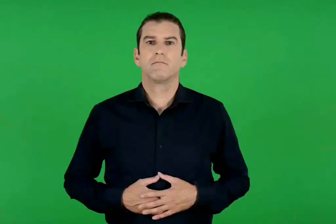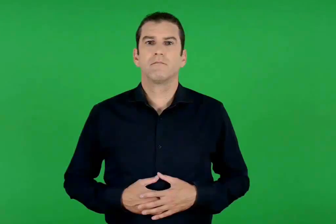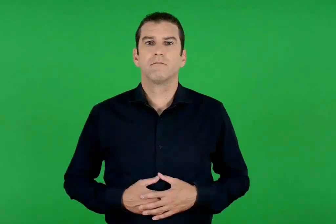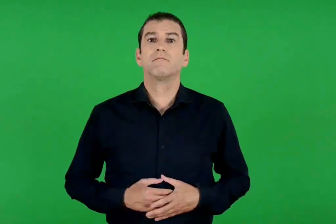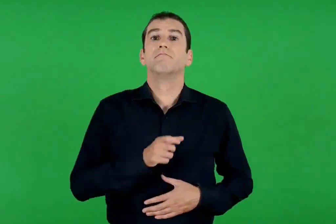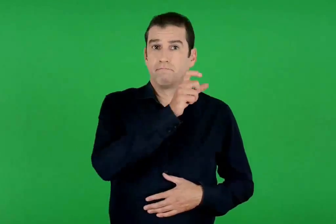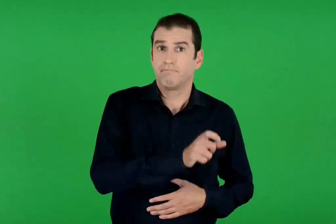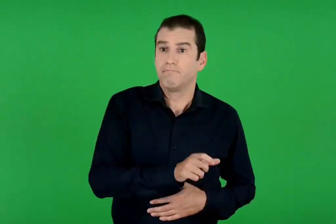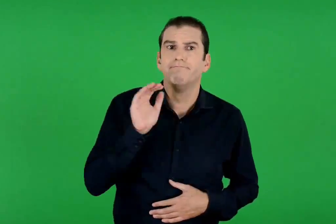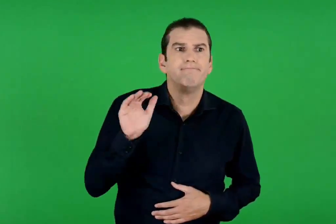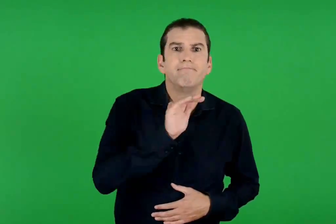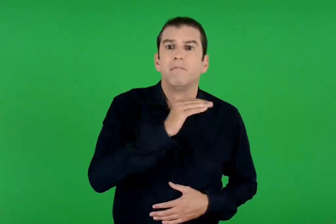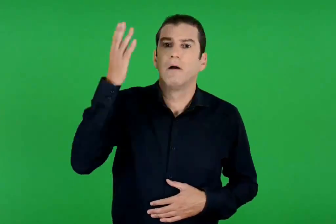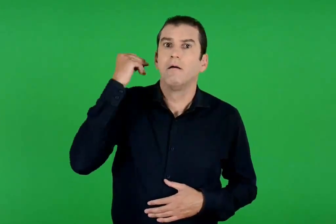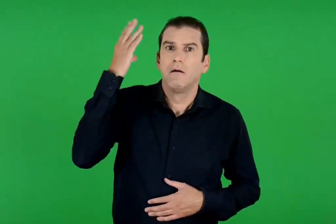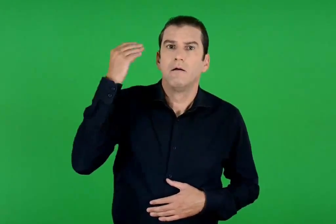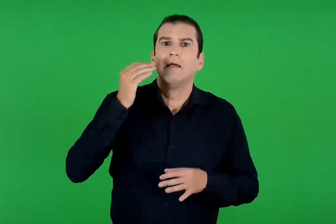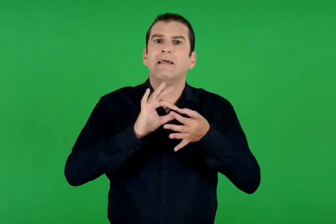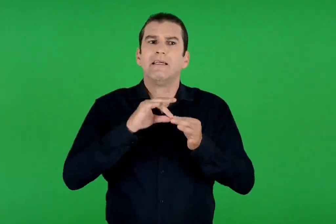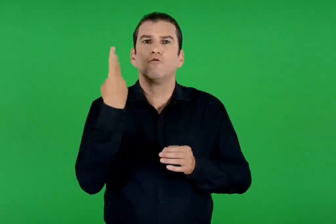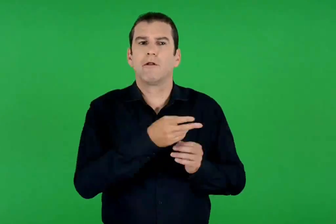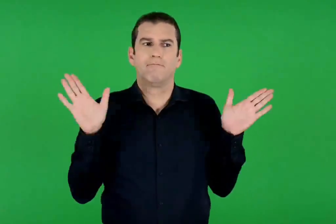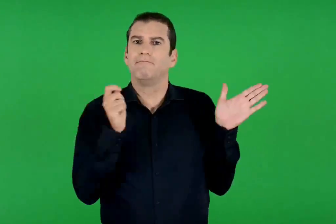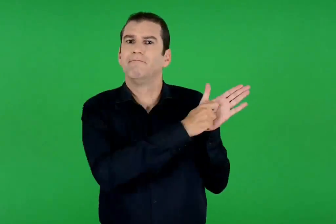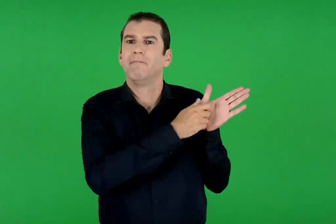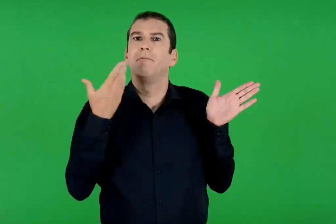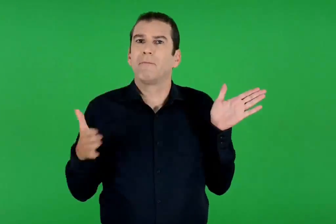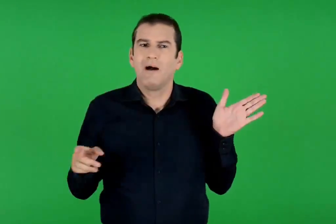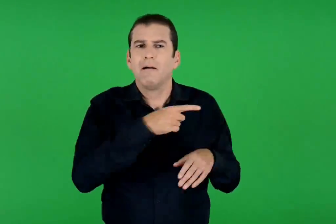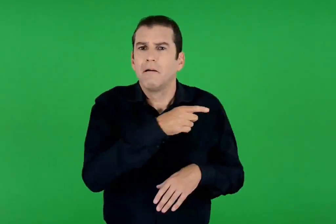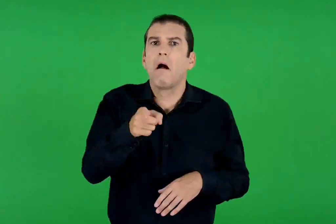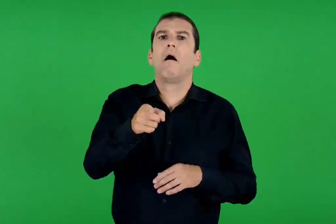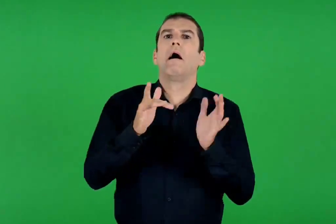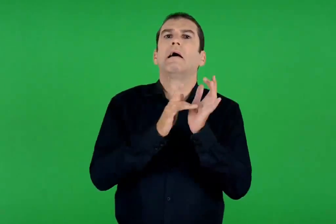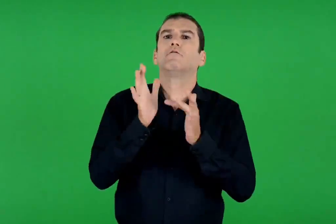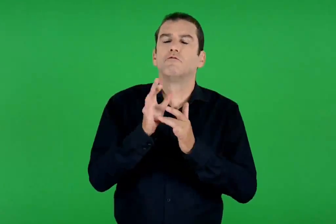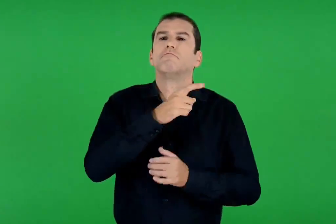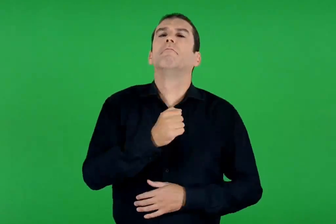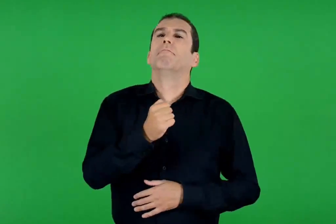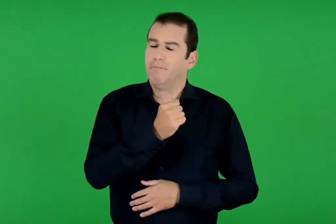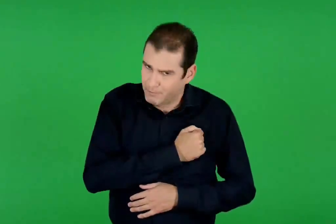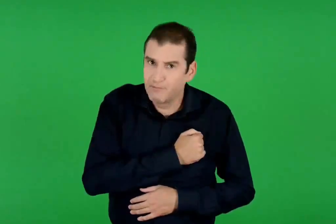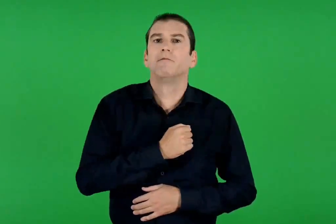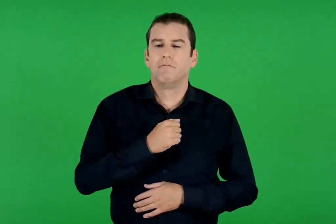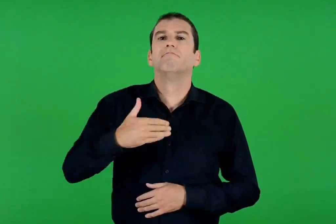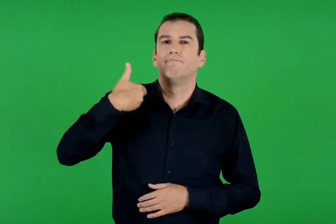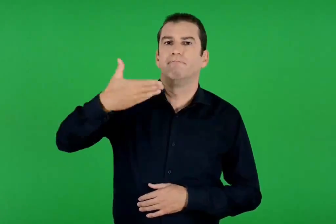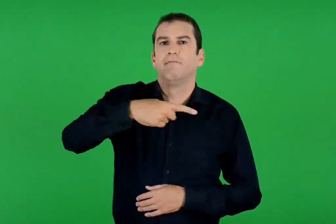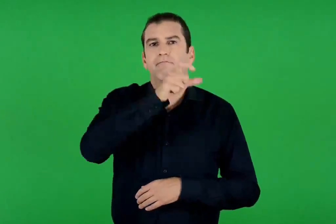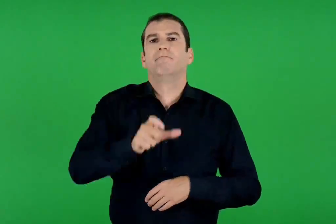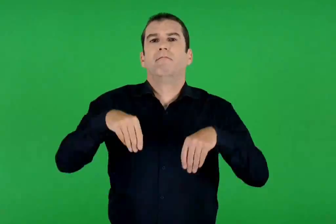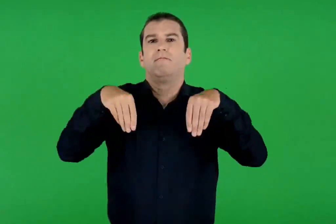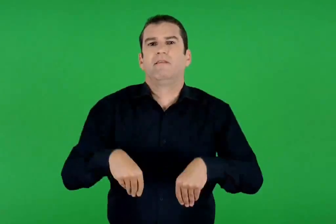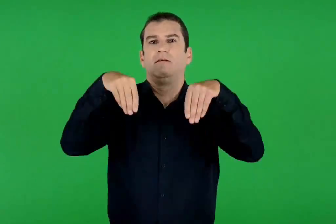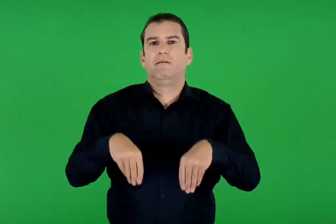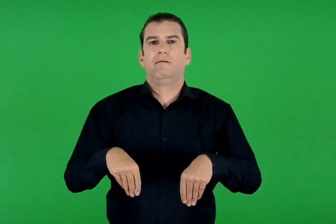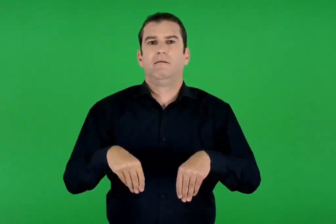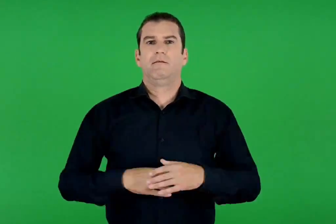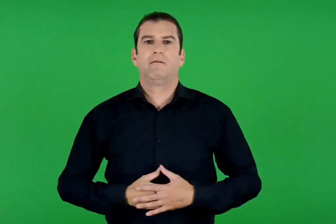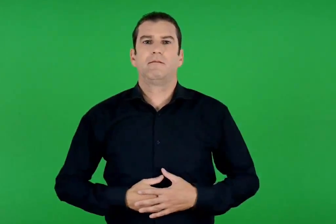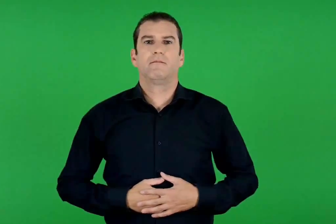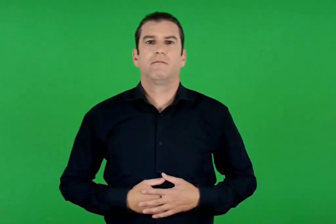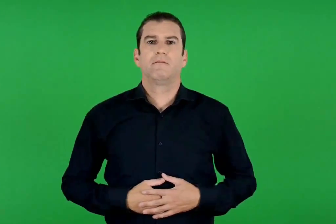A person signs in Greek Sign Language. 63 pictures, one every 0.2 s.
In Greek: ζήτησε να μάθει την ιστορία του εσταυρωμένου , πίστεψε στον χριστό και αργότερα βαπτίστηκε
